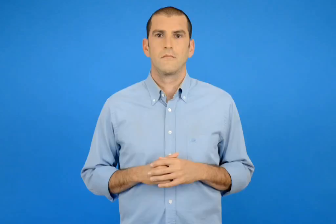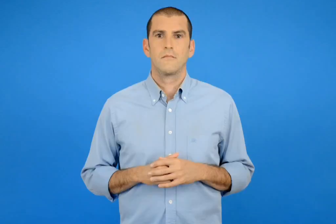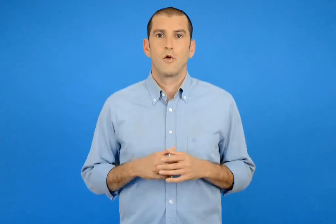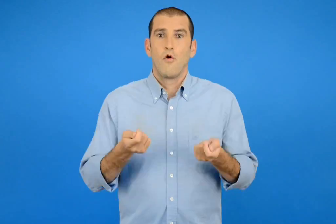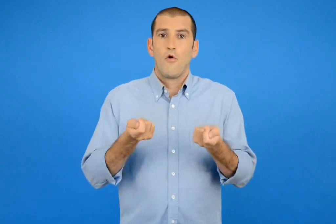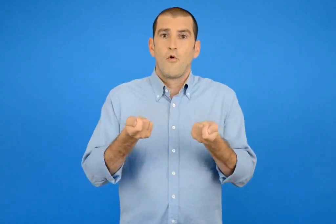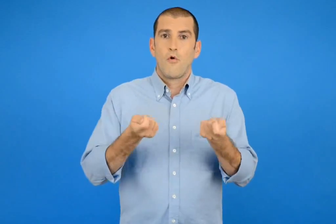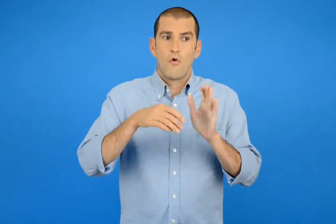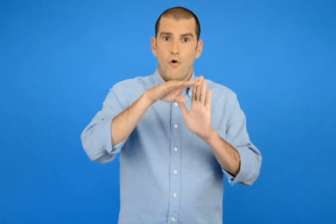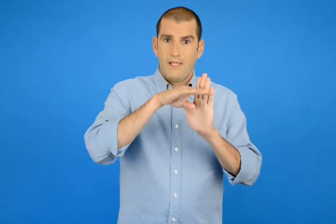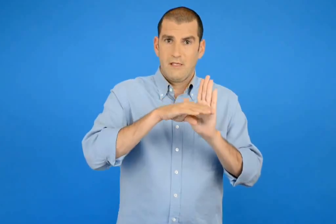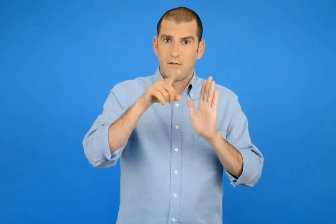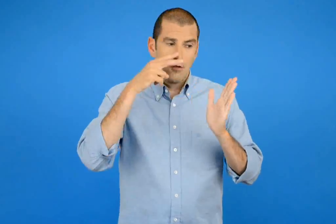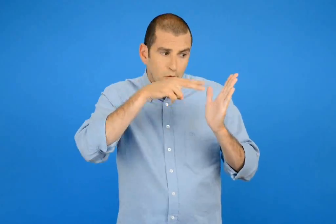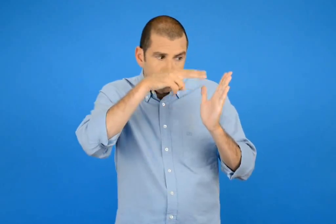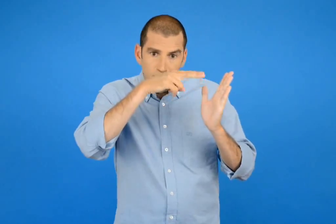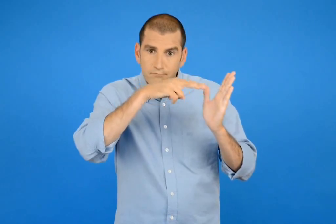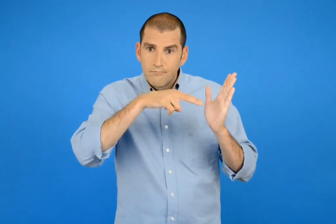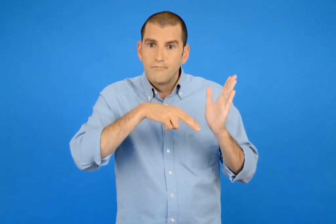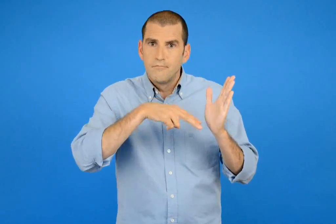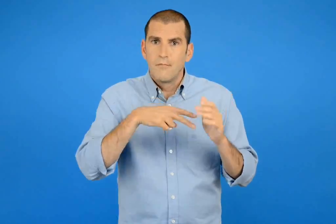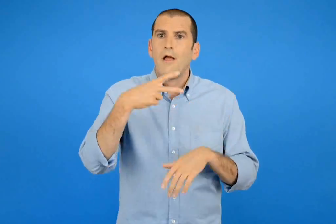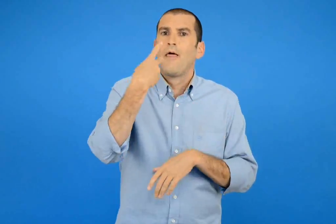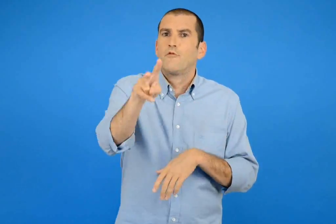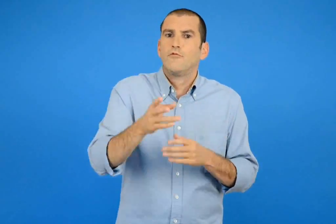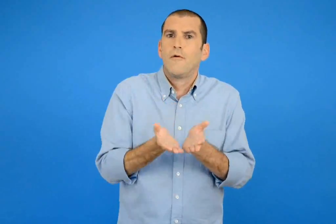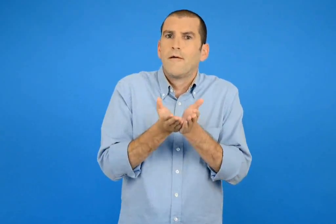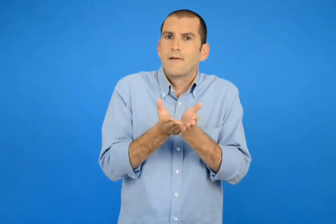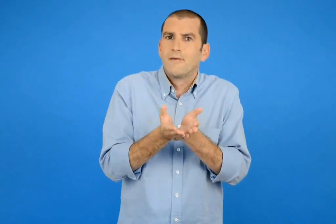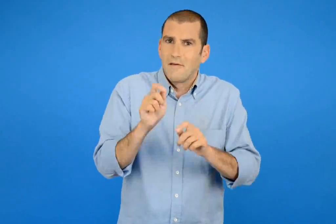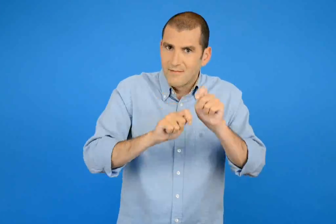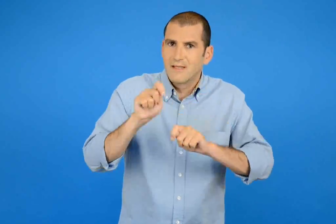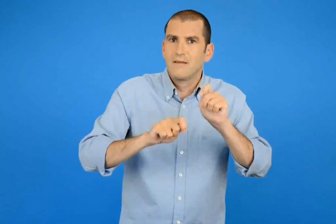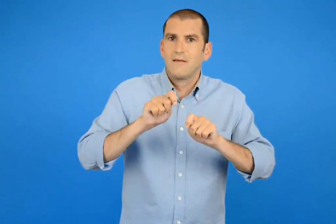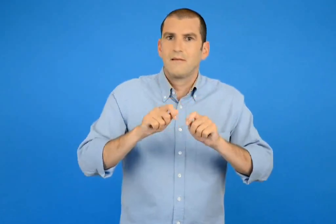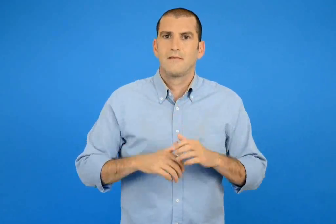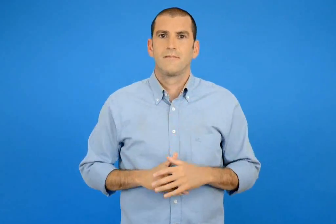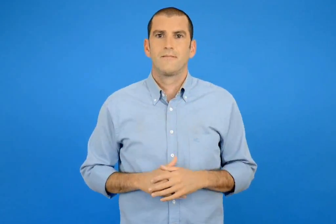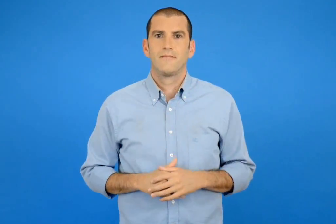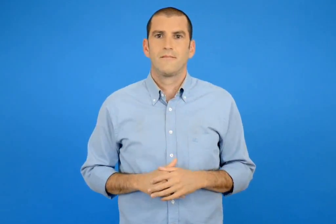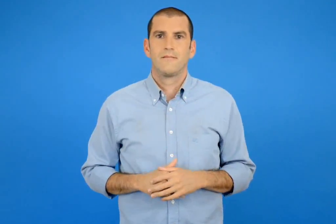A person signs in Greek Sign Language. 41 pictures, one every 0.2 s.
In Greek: ακολουθήσε τις οδηγίες και φτιάξε το δικό σου καράβι
